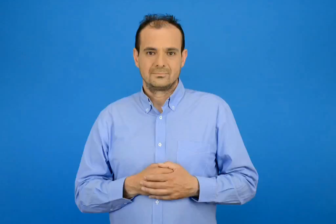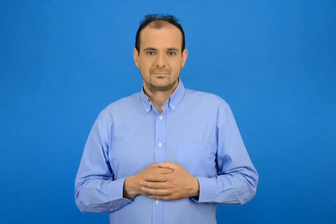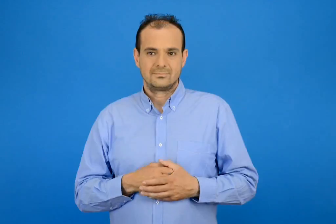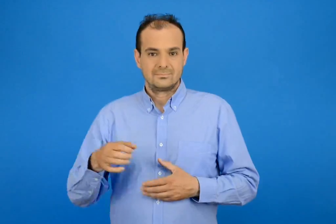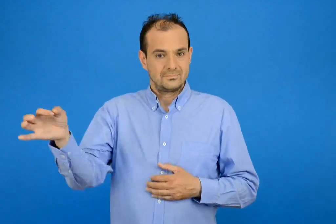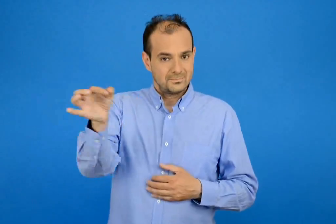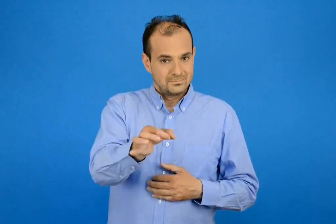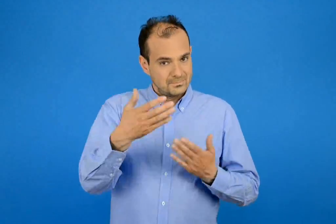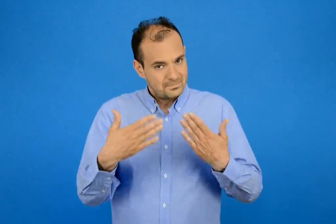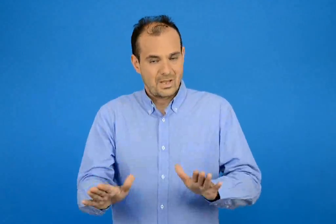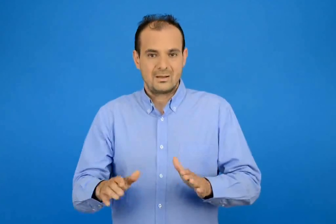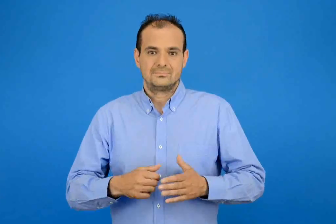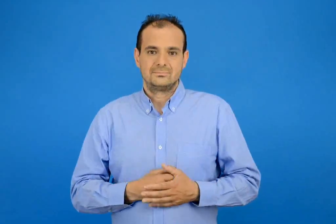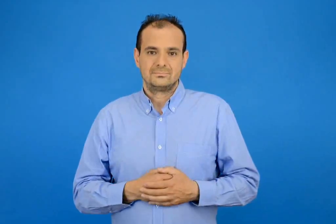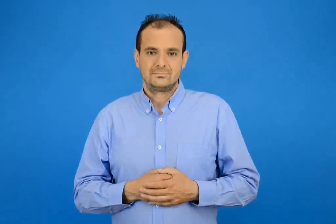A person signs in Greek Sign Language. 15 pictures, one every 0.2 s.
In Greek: είπε
